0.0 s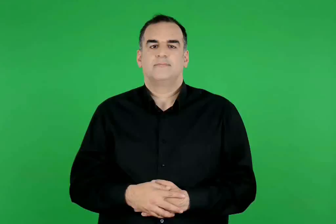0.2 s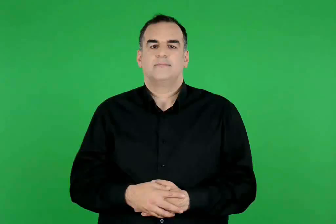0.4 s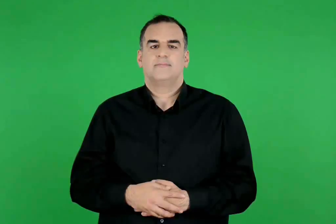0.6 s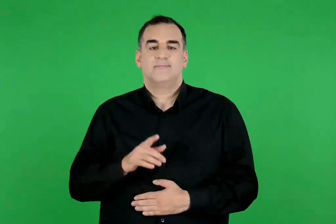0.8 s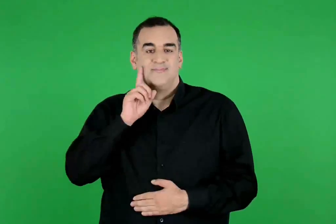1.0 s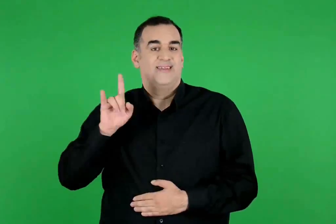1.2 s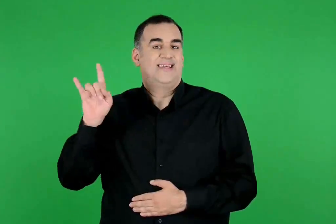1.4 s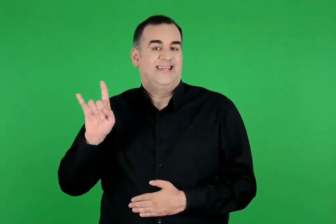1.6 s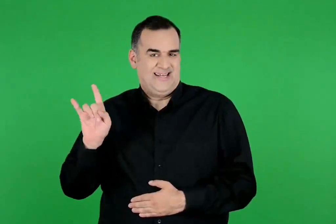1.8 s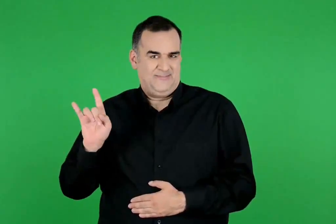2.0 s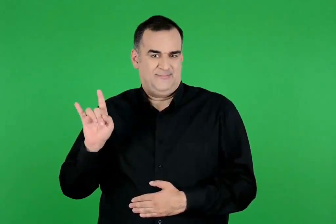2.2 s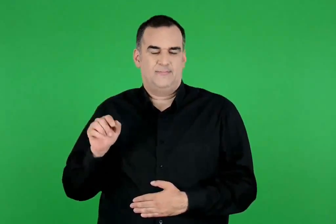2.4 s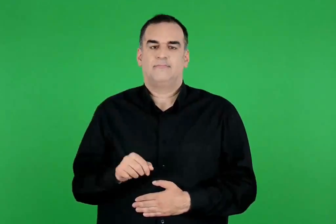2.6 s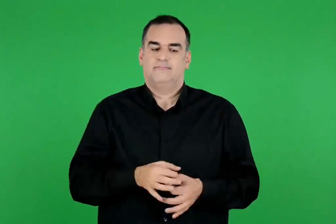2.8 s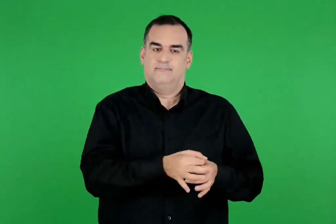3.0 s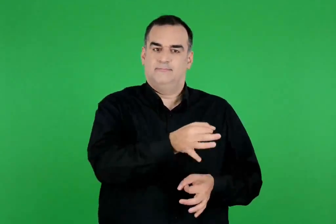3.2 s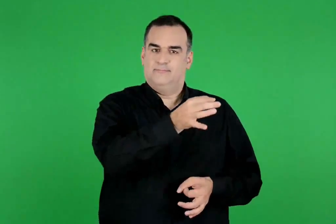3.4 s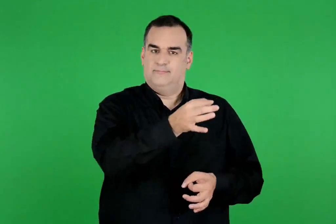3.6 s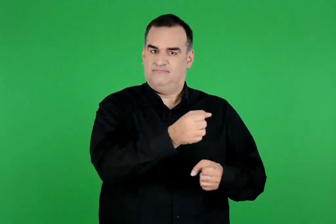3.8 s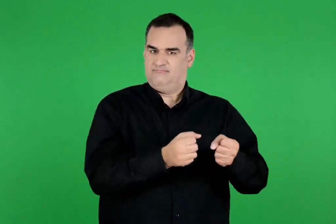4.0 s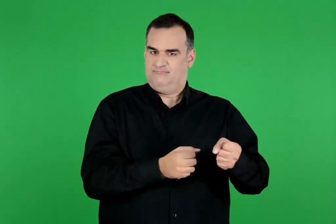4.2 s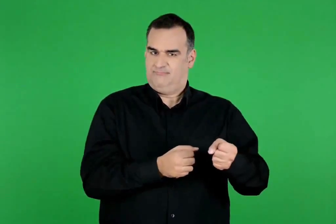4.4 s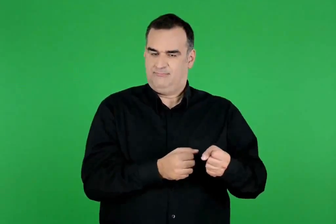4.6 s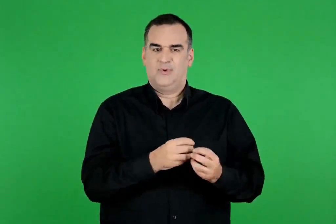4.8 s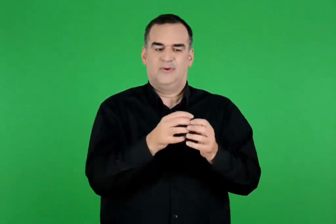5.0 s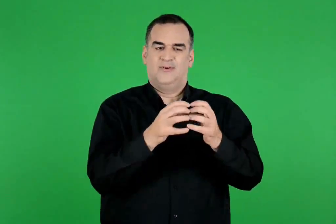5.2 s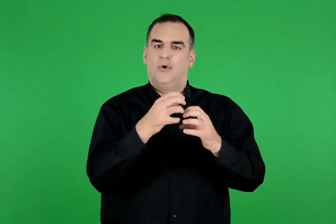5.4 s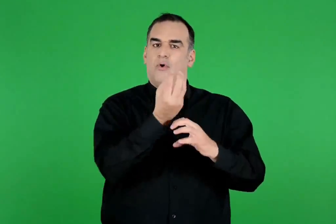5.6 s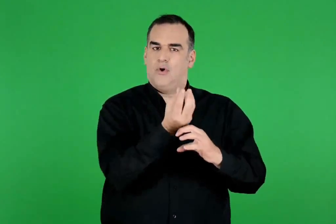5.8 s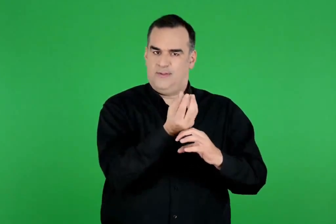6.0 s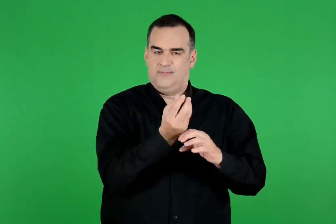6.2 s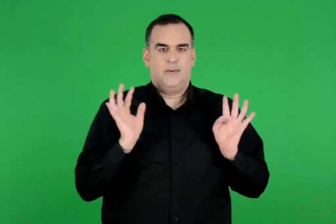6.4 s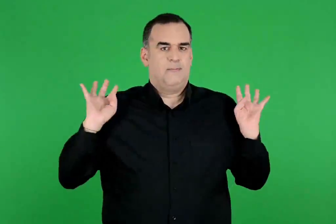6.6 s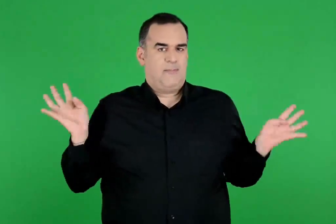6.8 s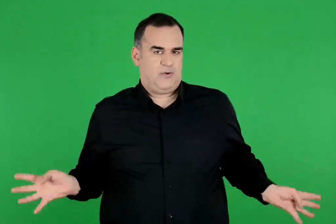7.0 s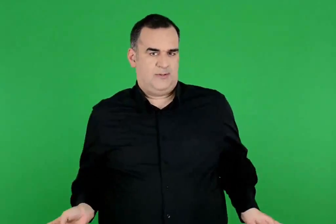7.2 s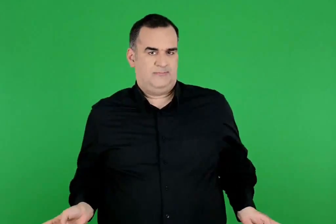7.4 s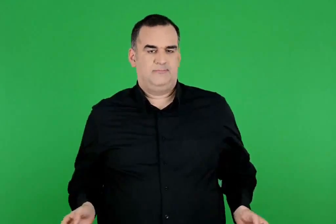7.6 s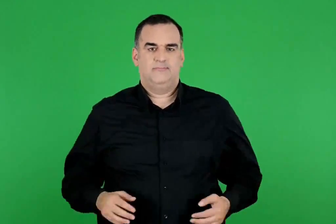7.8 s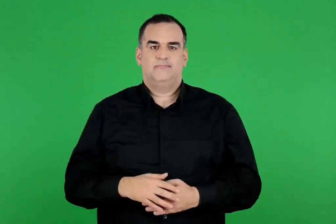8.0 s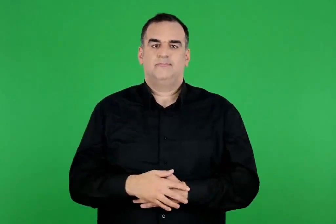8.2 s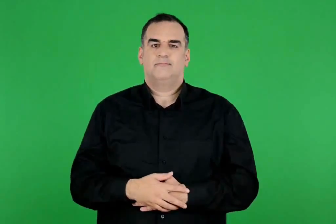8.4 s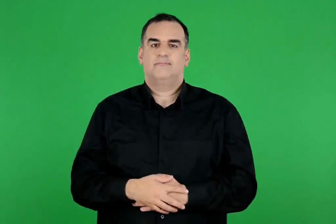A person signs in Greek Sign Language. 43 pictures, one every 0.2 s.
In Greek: ήρα σκήπτρο , ρόδι , παγώνι
